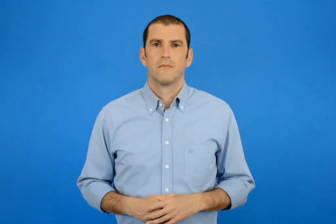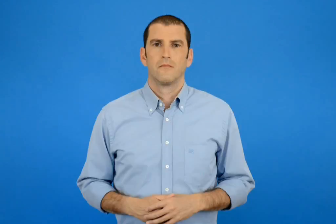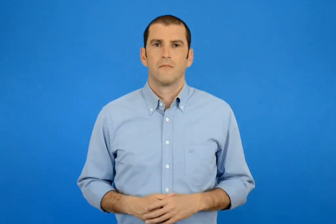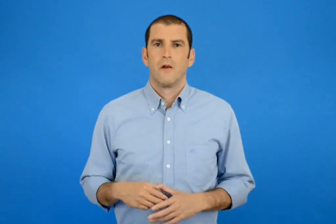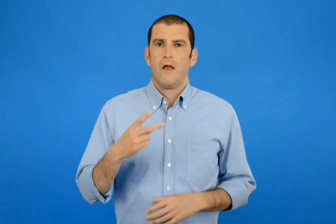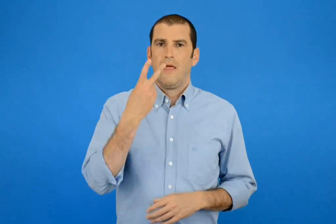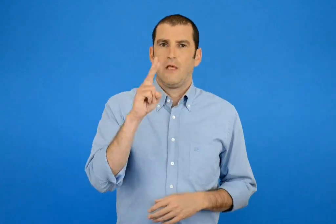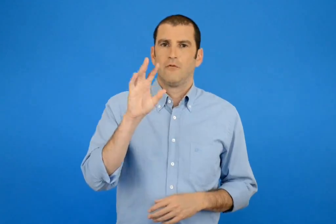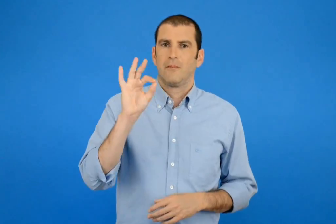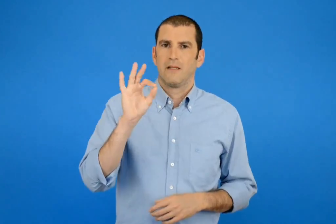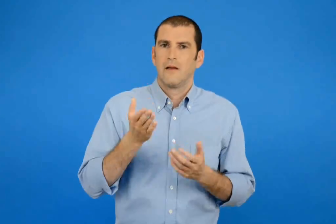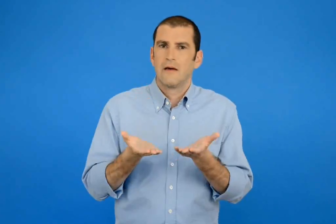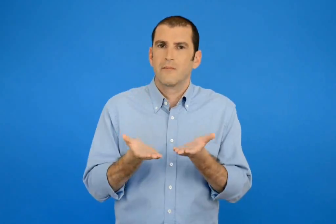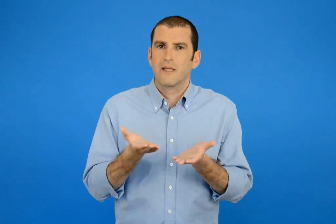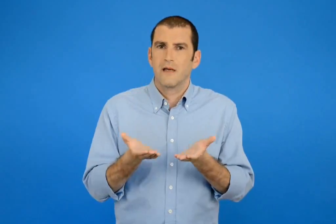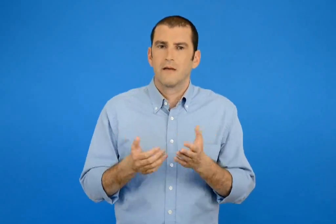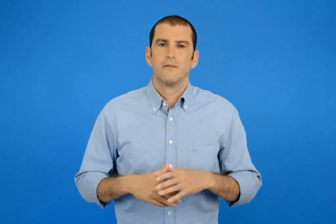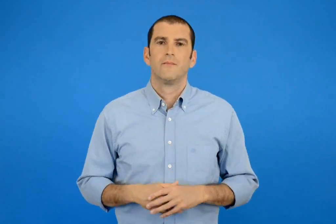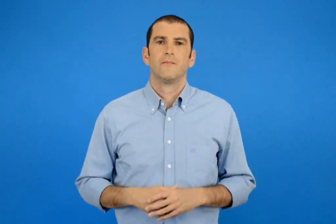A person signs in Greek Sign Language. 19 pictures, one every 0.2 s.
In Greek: 250 γραμμάρια
